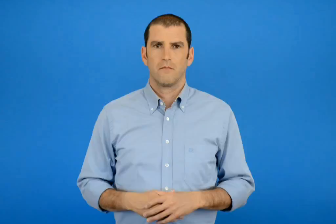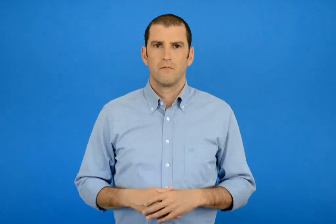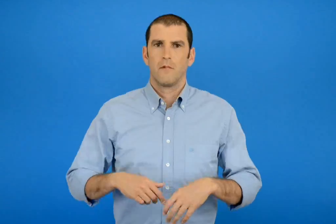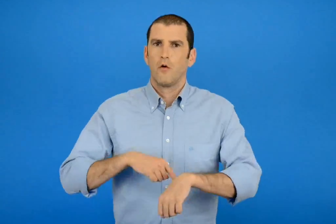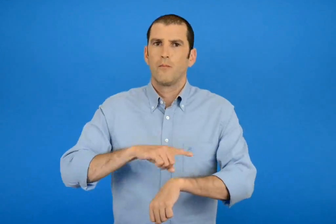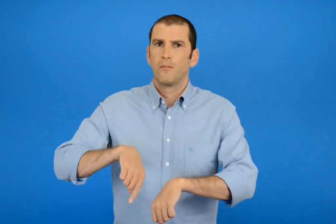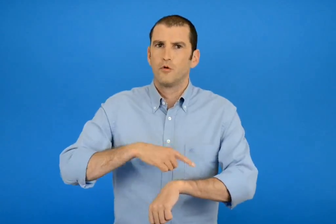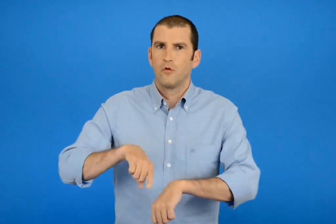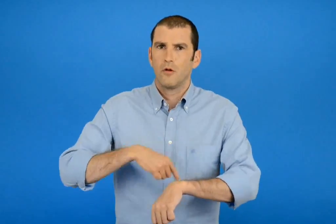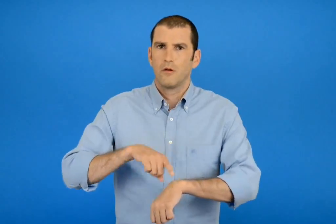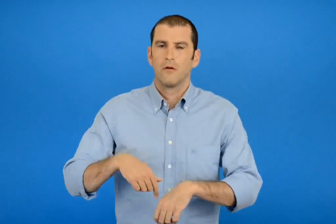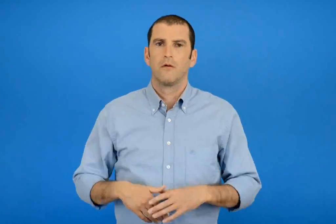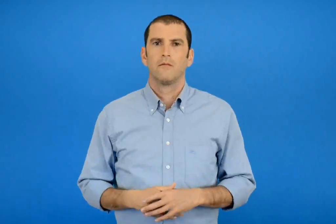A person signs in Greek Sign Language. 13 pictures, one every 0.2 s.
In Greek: πόση ωρά
